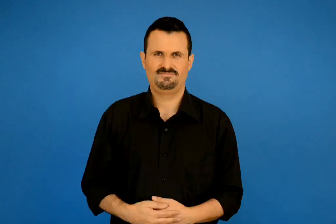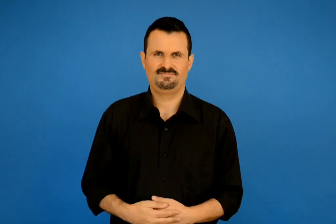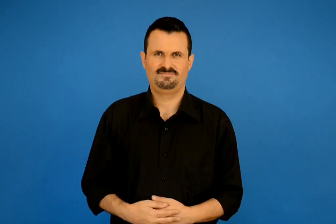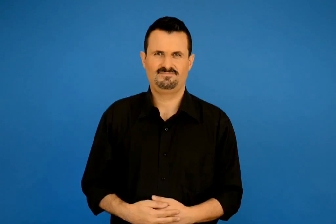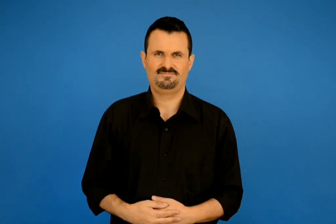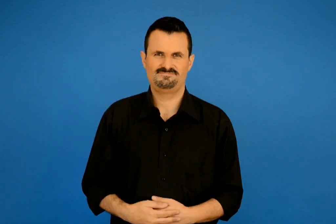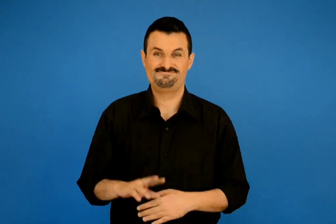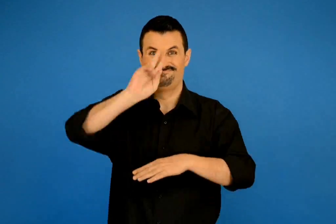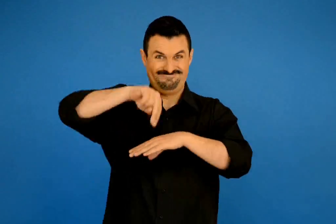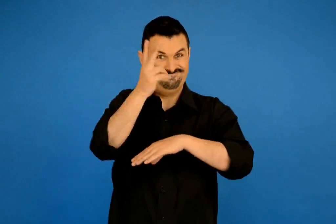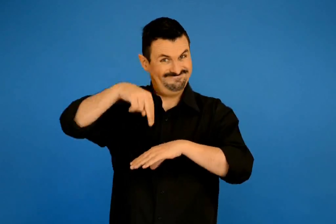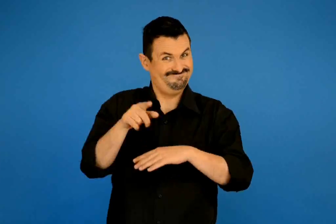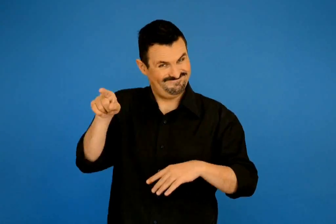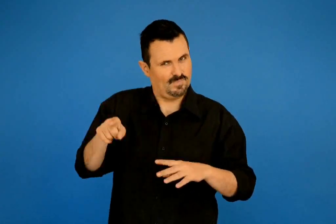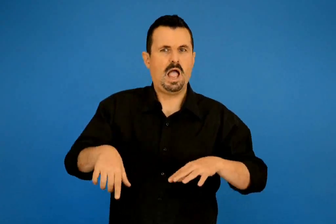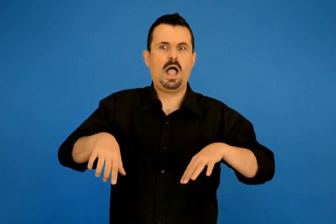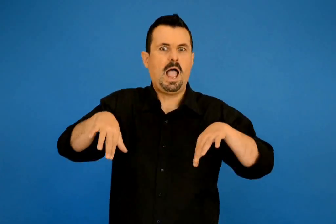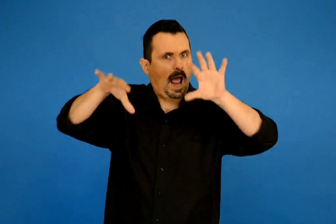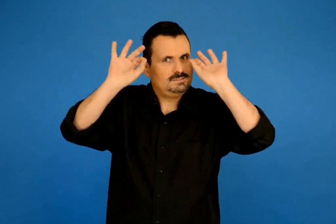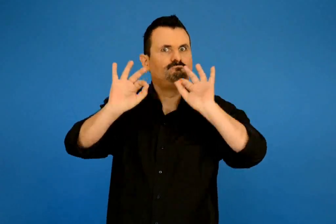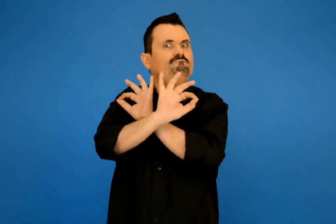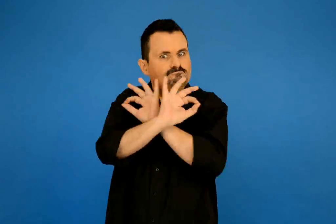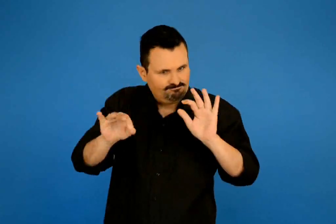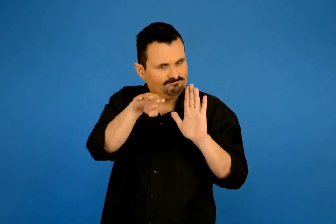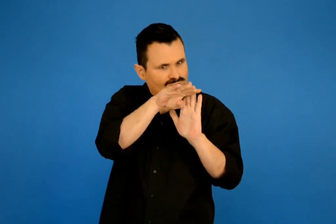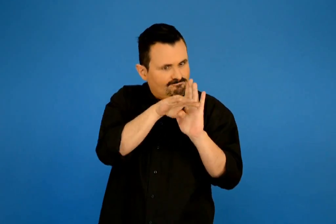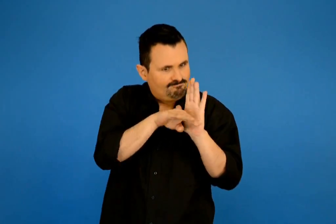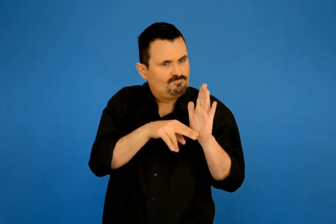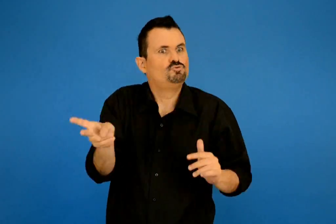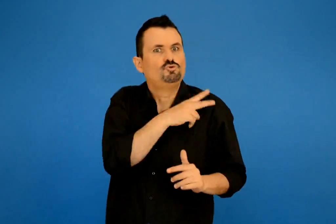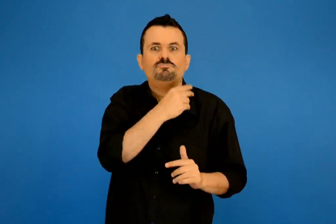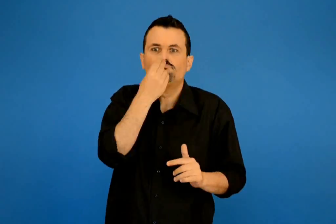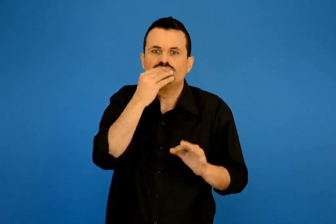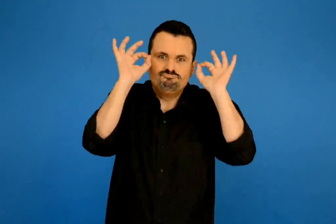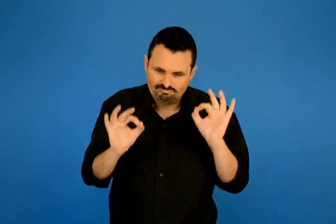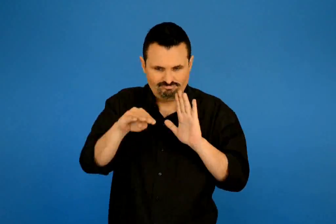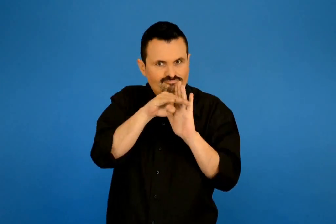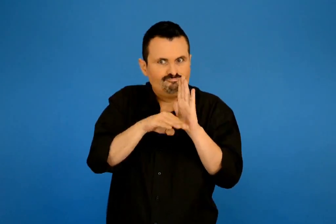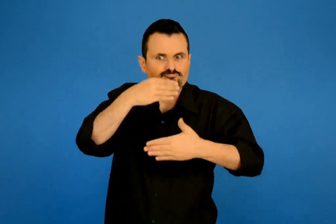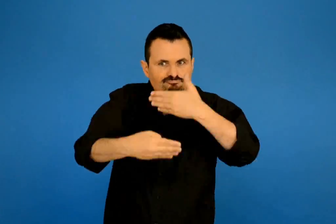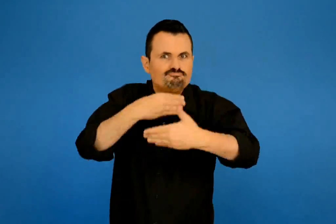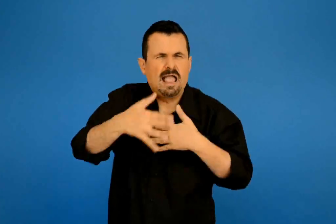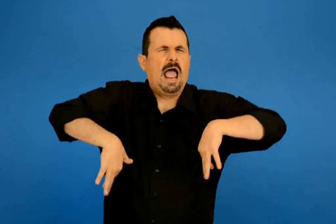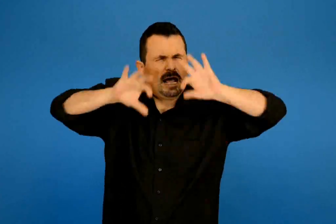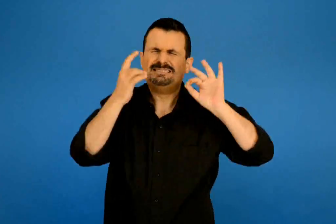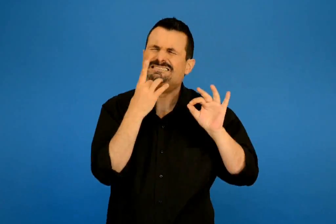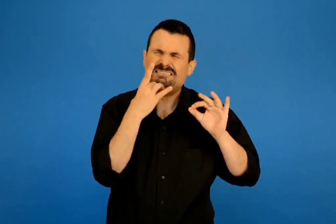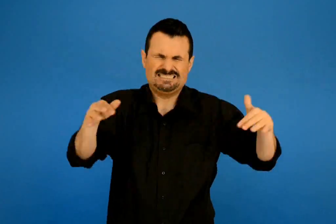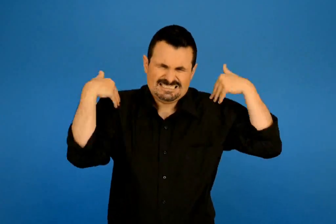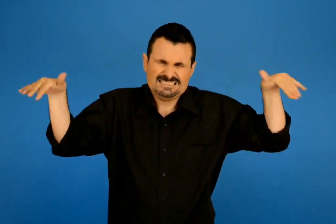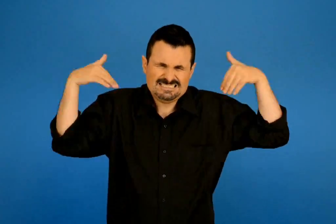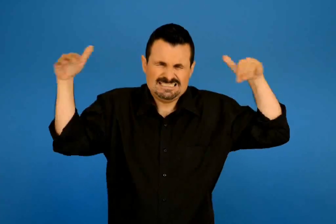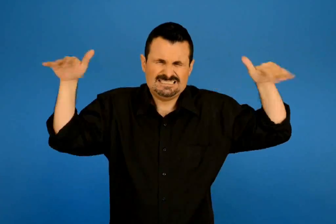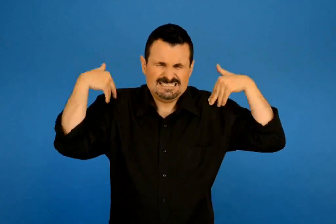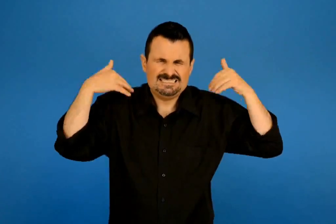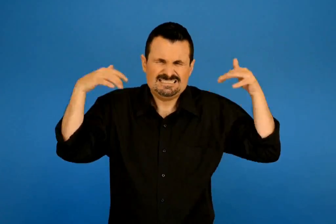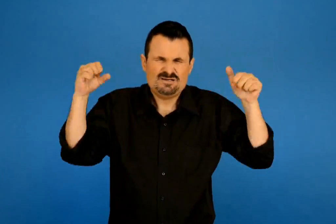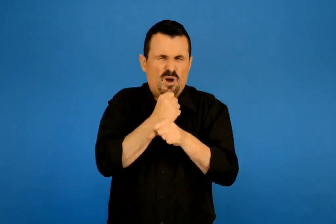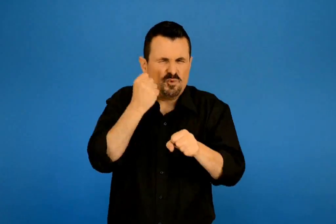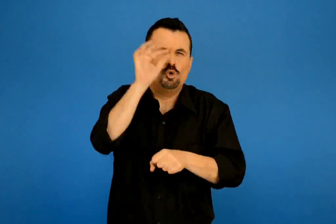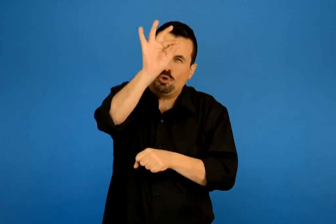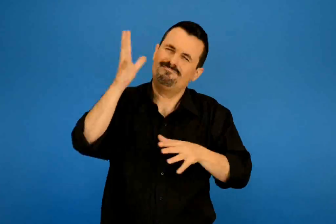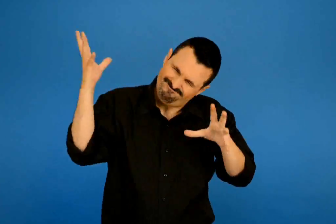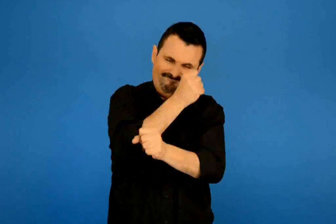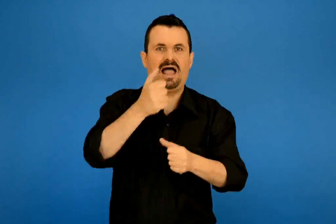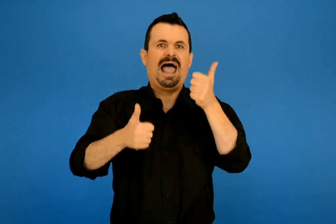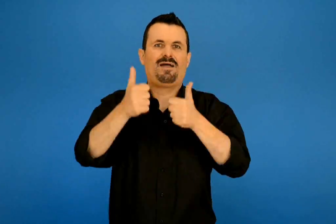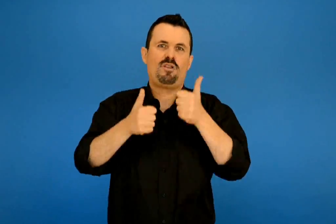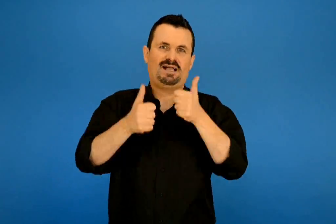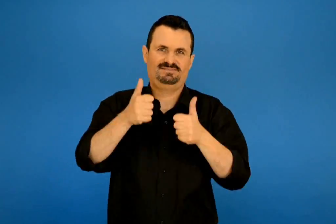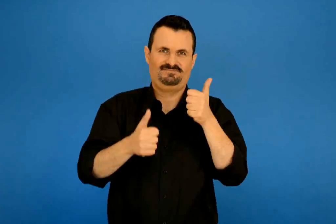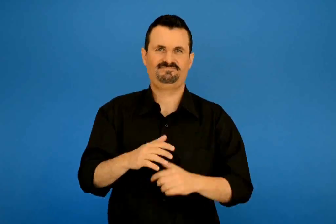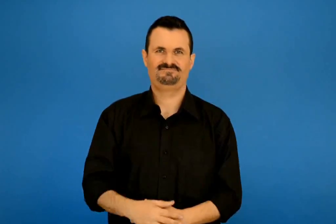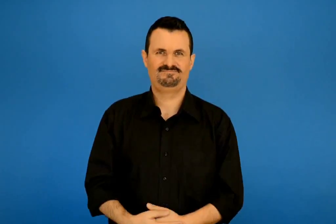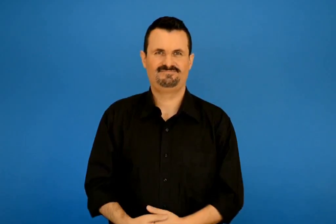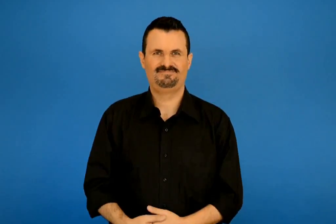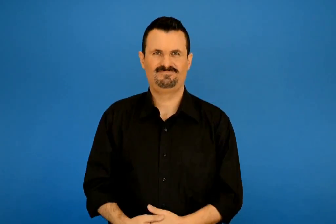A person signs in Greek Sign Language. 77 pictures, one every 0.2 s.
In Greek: έτσι η κολοτούμπα αφού απόκτησε σωστές συνήθειες διατροφής άρχισε ένα σκληρό πρόγραμμα δουλείας για να κερδίσει τους αγώνες
